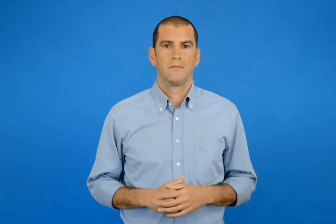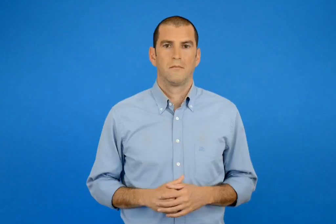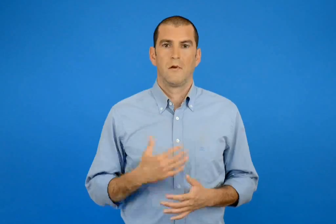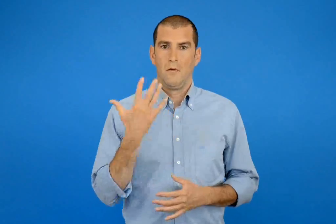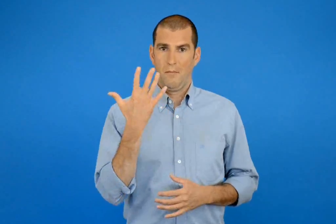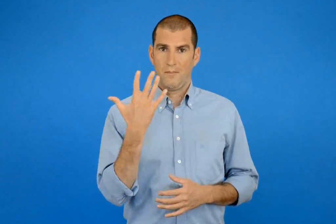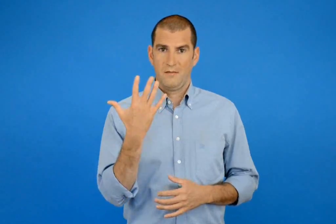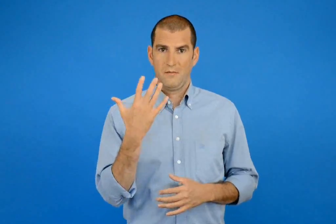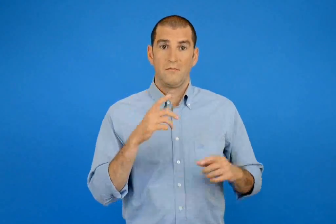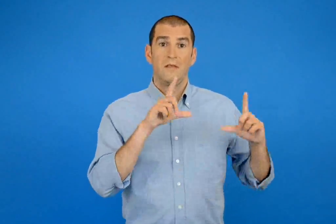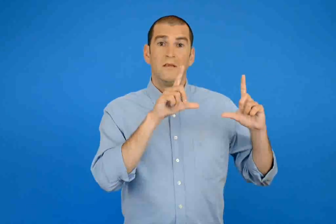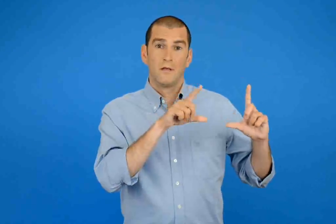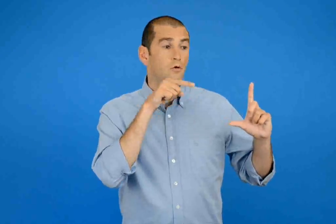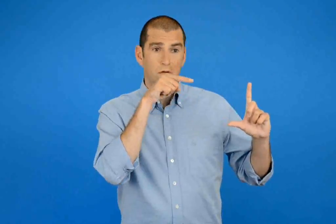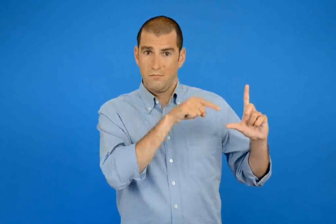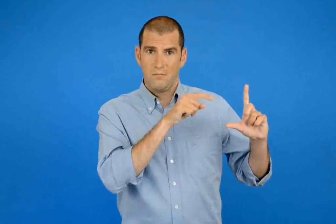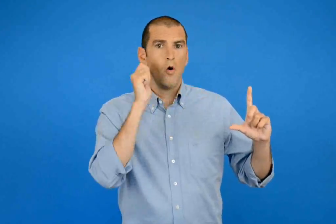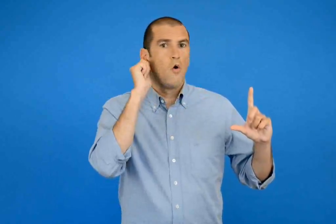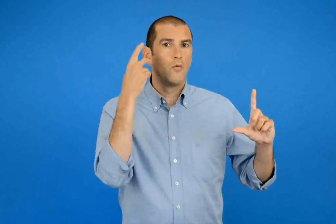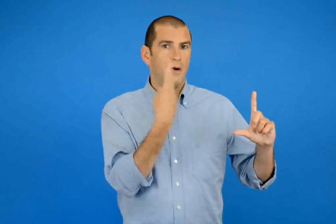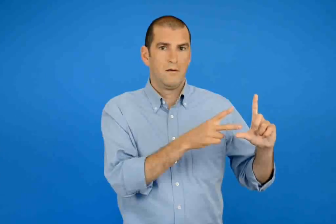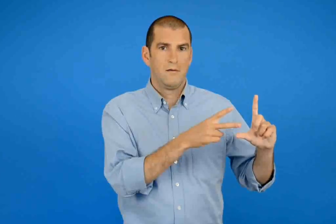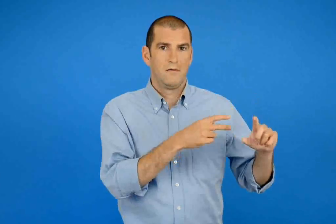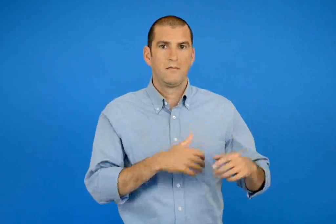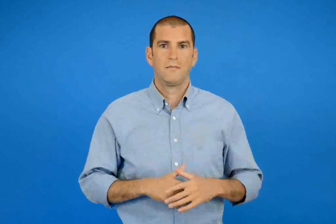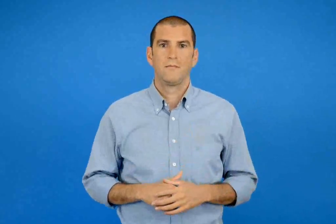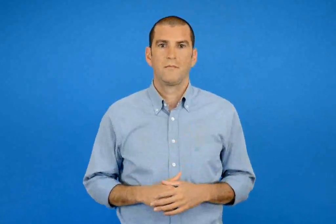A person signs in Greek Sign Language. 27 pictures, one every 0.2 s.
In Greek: 5 είναι το όνομα του
